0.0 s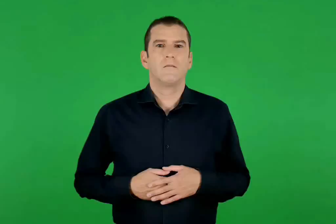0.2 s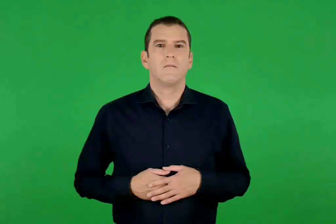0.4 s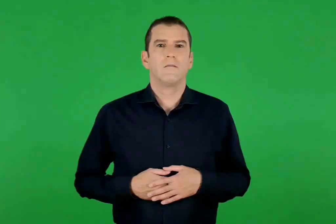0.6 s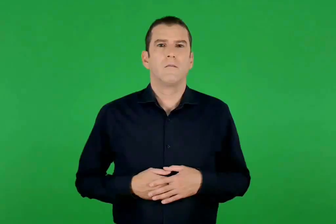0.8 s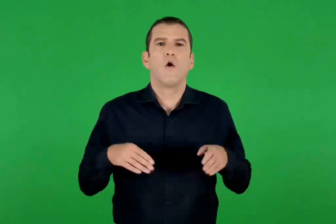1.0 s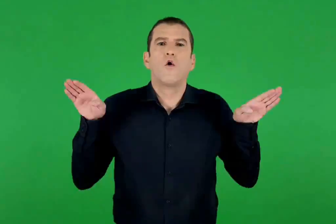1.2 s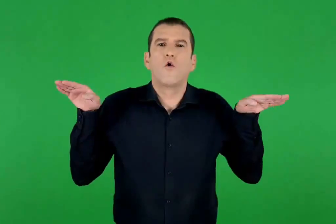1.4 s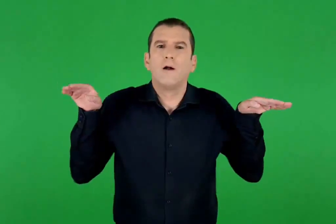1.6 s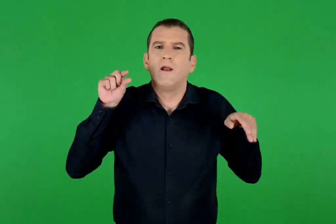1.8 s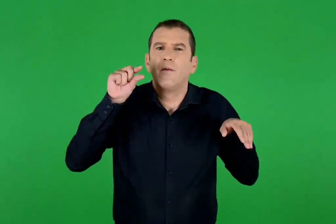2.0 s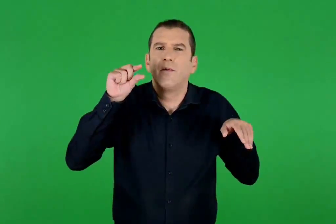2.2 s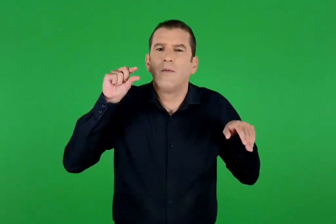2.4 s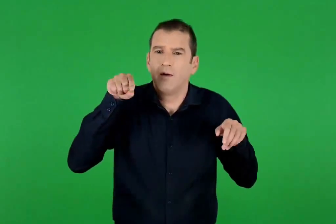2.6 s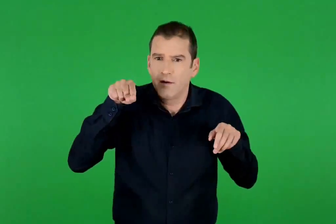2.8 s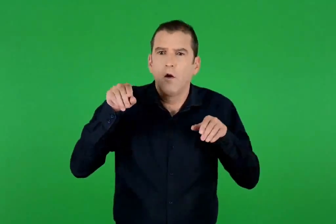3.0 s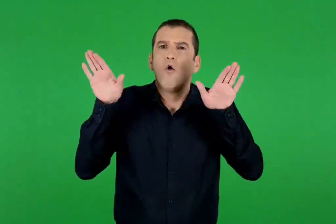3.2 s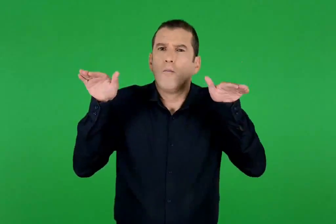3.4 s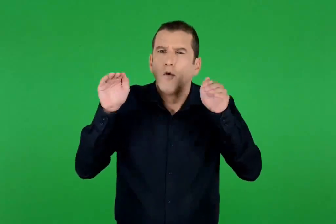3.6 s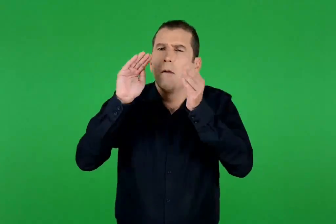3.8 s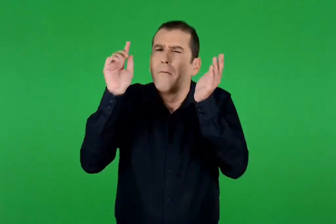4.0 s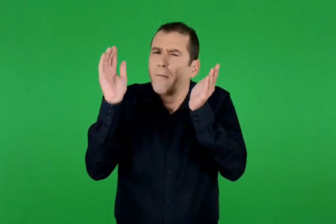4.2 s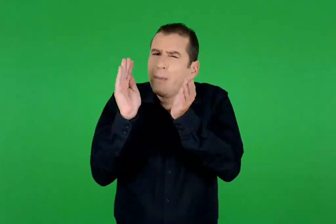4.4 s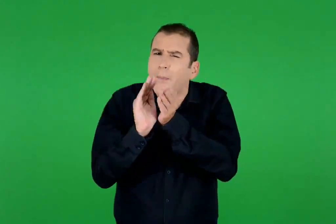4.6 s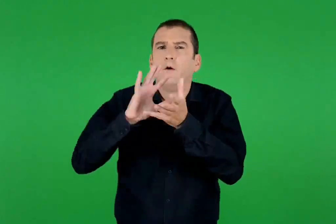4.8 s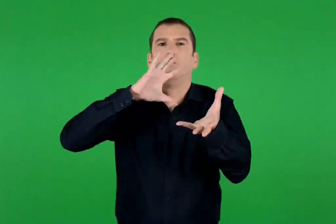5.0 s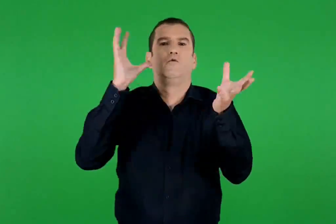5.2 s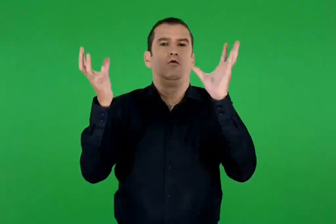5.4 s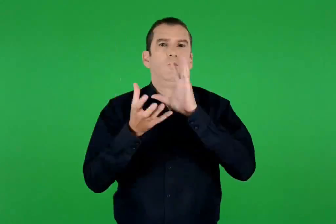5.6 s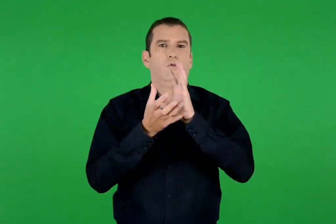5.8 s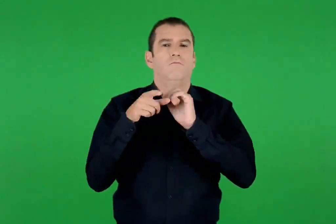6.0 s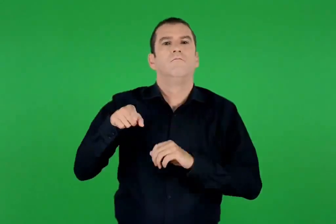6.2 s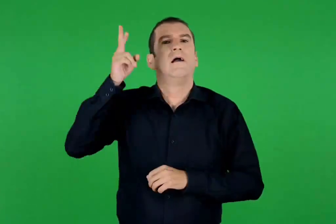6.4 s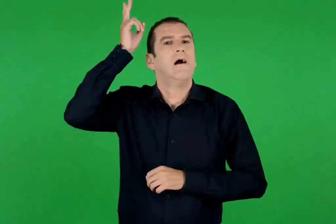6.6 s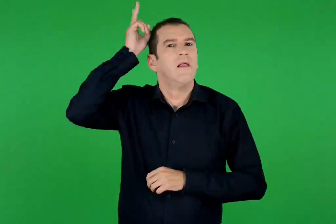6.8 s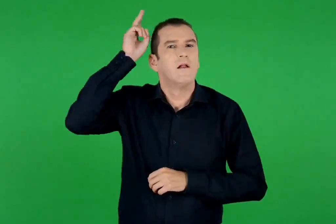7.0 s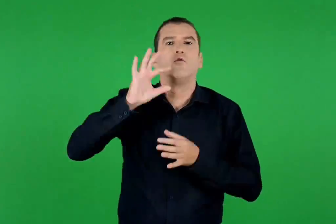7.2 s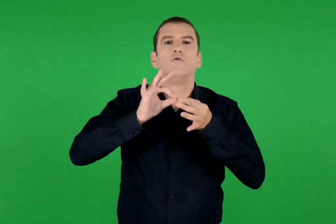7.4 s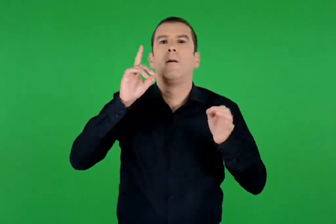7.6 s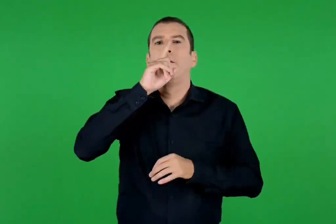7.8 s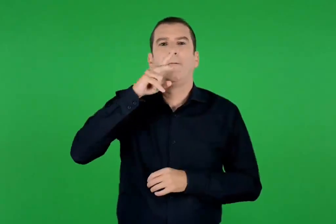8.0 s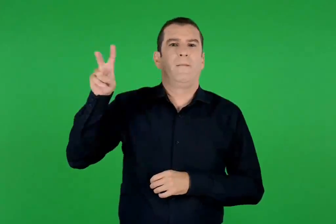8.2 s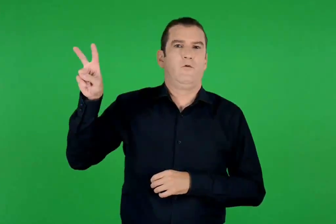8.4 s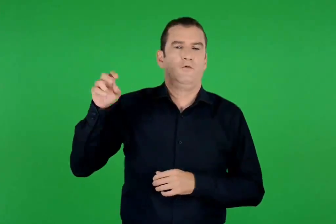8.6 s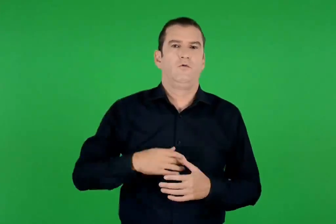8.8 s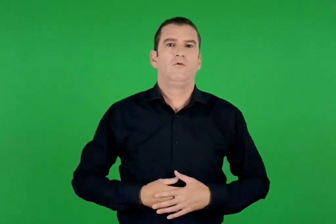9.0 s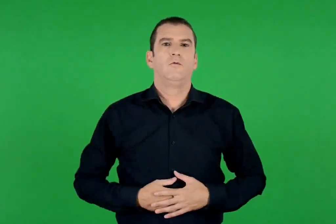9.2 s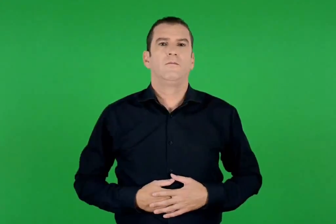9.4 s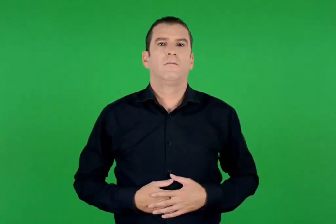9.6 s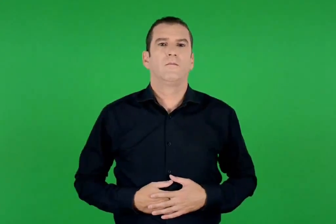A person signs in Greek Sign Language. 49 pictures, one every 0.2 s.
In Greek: το κολιμπρί , το μικρότερο πουλί στον κόσμο ινδιάνικος μύθος
